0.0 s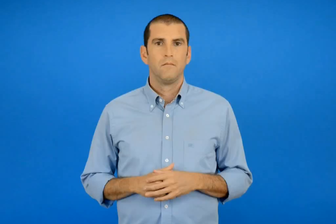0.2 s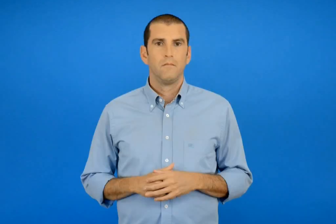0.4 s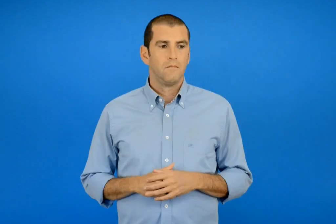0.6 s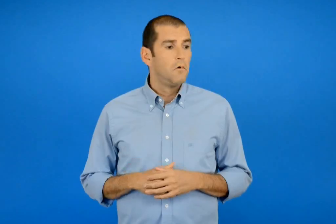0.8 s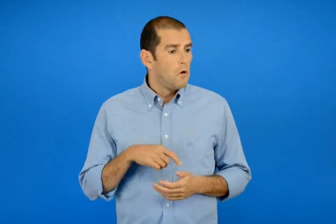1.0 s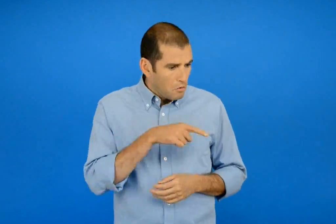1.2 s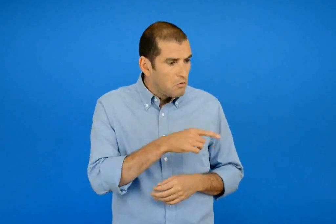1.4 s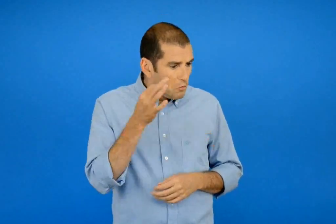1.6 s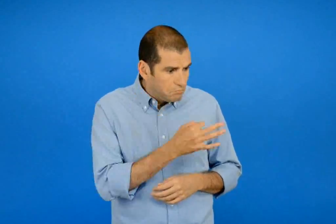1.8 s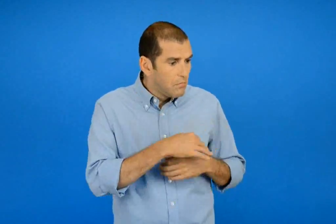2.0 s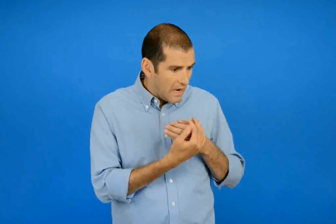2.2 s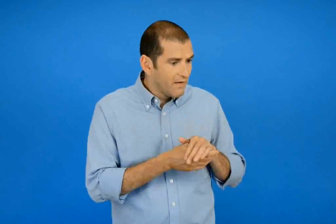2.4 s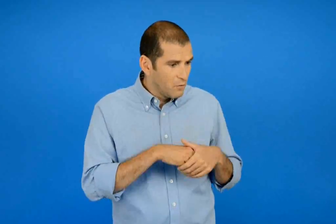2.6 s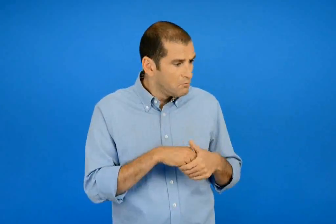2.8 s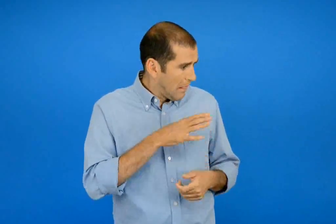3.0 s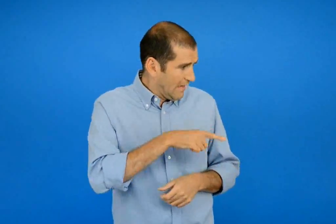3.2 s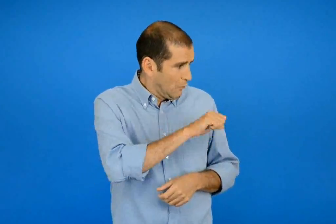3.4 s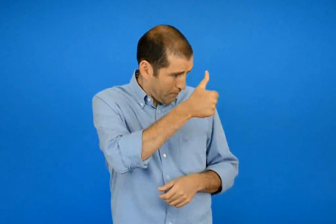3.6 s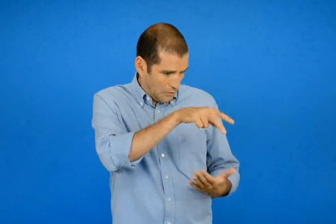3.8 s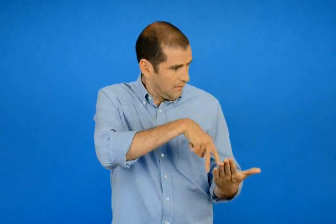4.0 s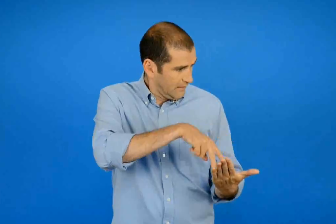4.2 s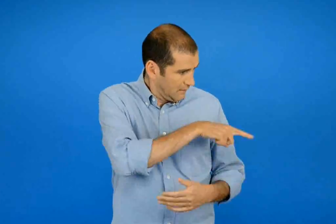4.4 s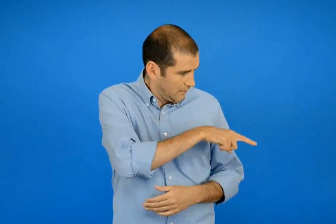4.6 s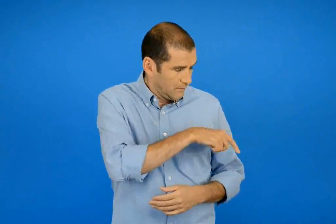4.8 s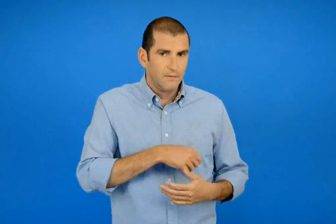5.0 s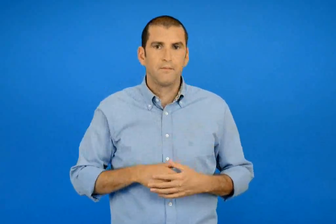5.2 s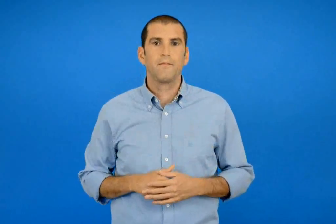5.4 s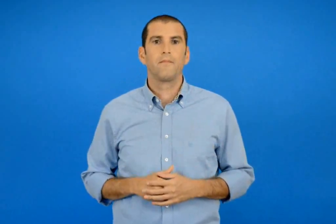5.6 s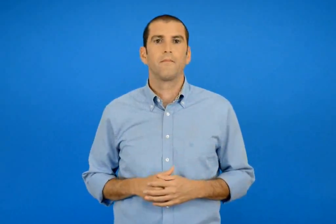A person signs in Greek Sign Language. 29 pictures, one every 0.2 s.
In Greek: φαίνεται πολύ ενδιαφέρον θέλεις να το διαβάσεις πρώτα εσύ ;
